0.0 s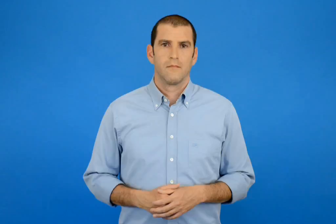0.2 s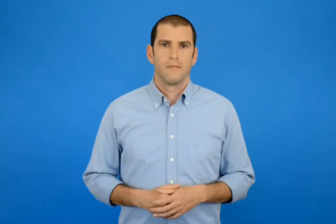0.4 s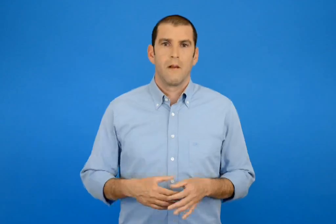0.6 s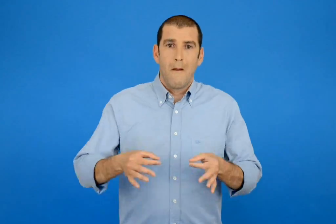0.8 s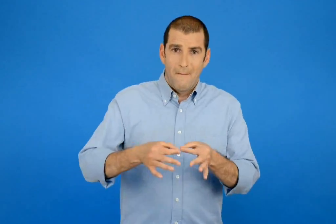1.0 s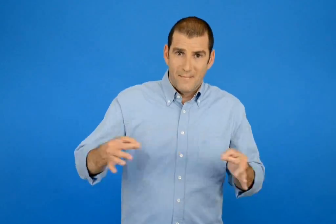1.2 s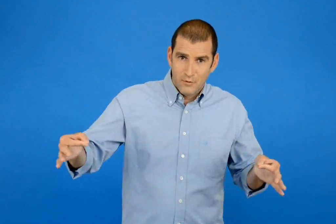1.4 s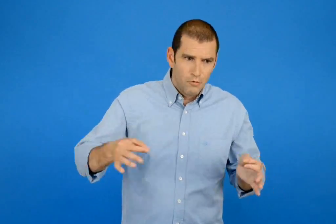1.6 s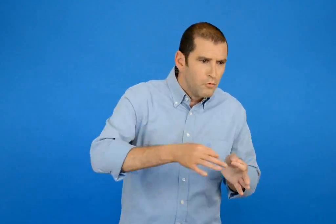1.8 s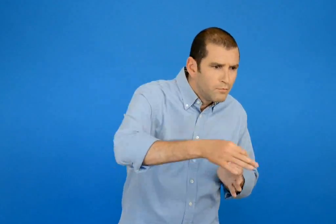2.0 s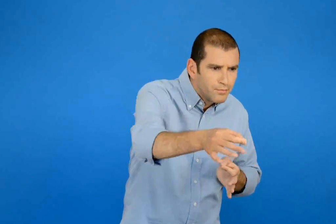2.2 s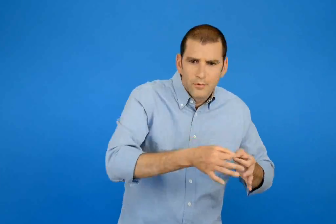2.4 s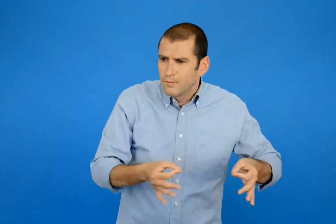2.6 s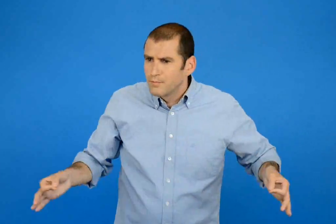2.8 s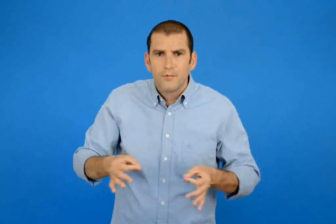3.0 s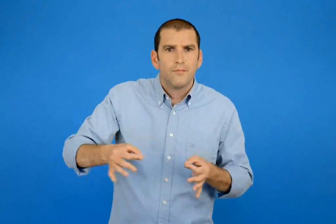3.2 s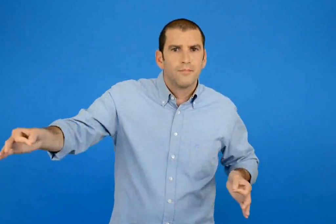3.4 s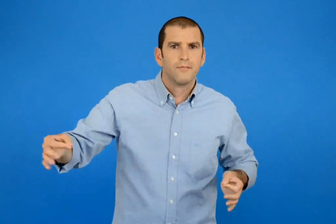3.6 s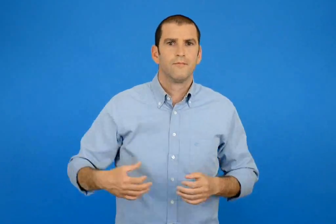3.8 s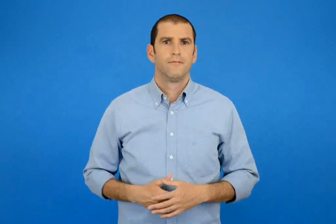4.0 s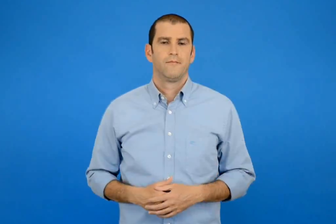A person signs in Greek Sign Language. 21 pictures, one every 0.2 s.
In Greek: να μετράμε με το μέτρο
